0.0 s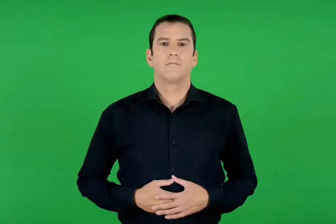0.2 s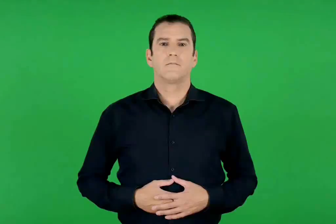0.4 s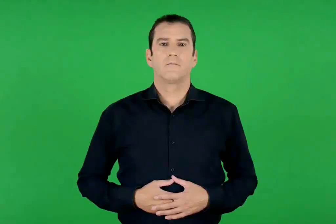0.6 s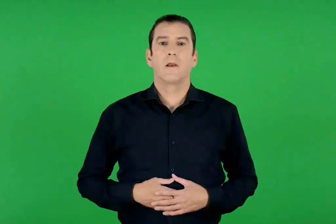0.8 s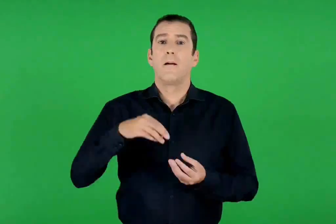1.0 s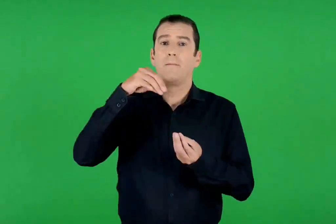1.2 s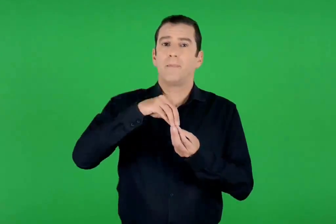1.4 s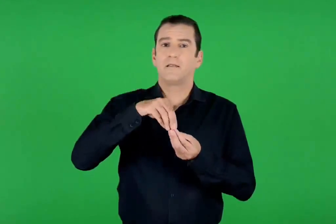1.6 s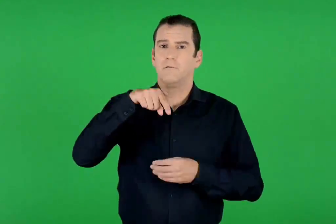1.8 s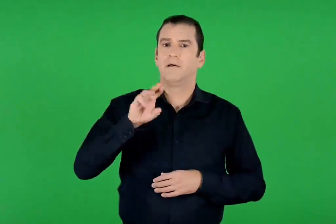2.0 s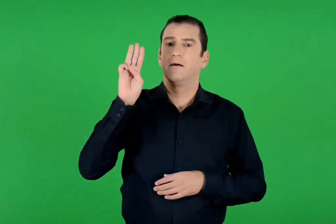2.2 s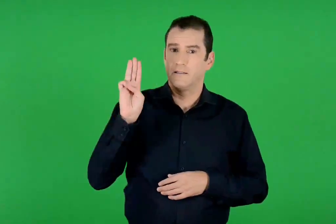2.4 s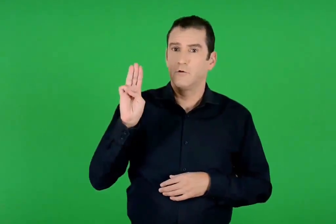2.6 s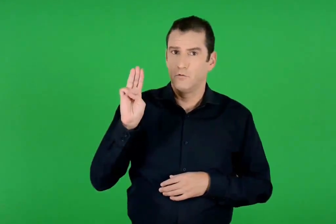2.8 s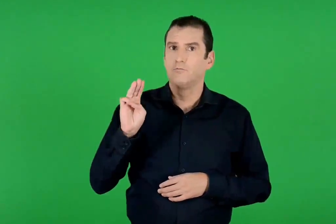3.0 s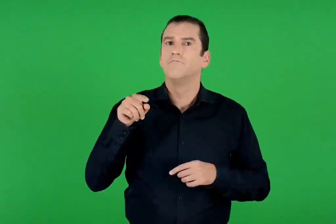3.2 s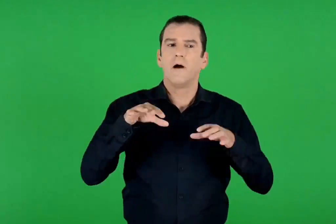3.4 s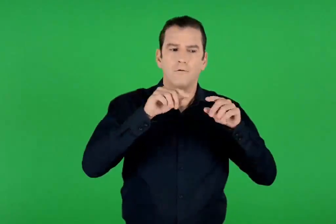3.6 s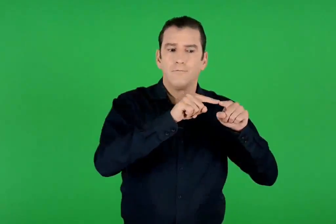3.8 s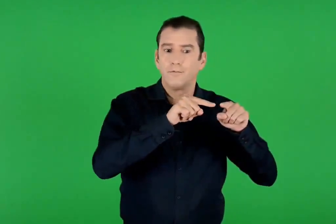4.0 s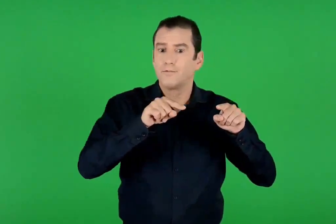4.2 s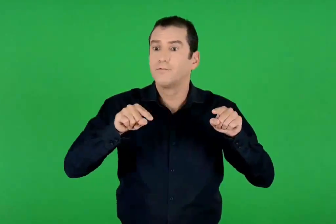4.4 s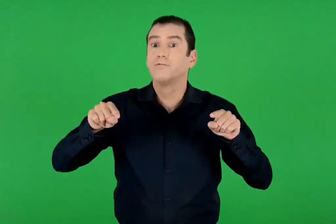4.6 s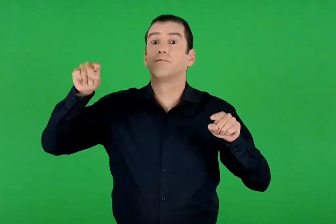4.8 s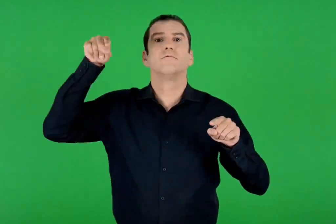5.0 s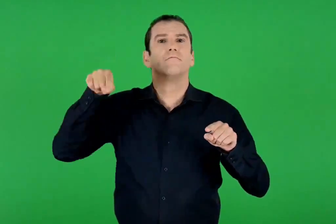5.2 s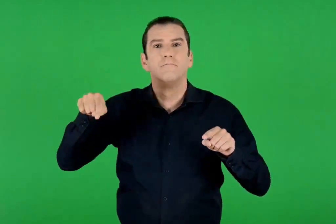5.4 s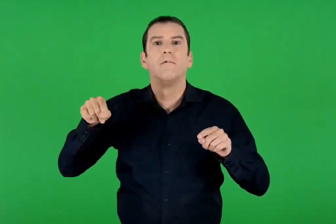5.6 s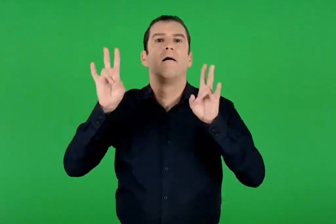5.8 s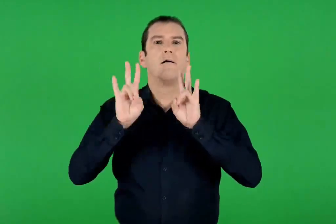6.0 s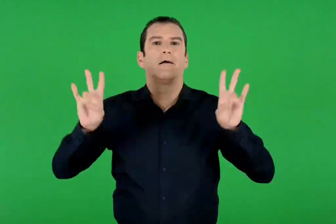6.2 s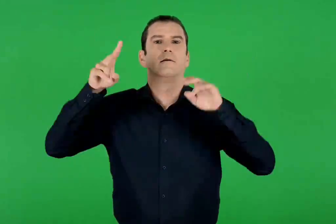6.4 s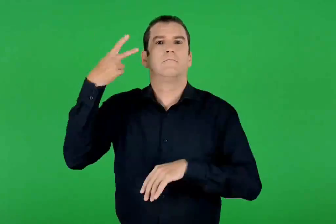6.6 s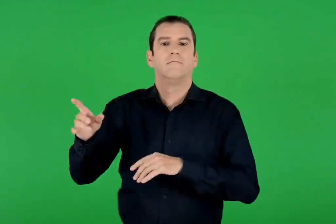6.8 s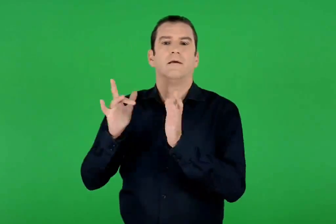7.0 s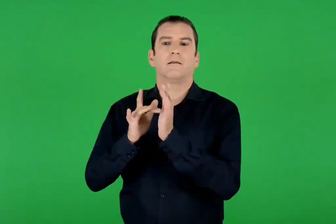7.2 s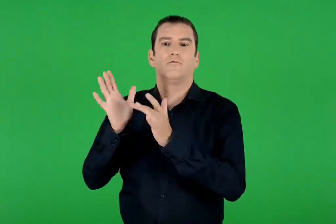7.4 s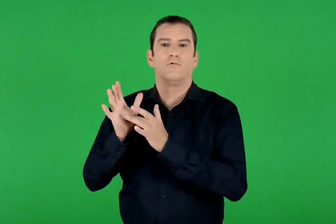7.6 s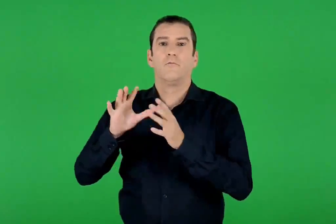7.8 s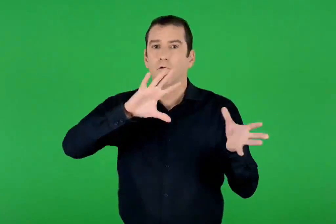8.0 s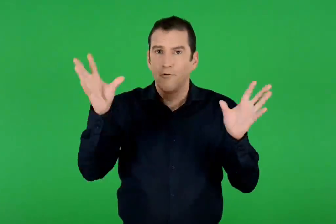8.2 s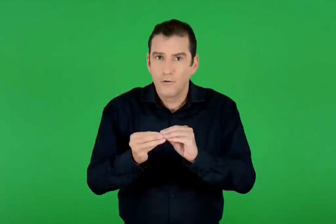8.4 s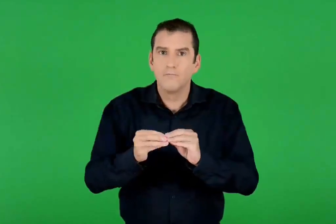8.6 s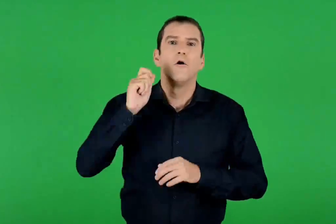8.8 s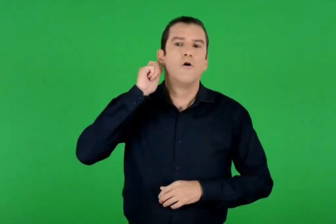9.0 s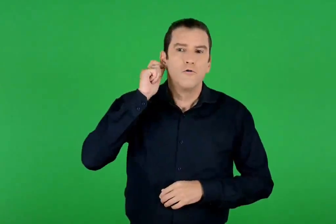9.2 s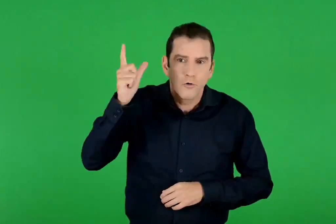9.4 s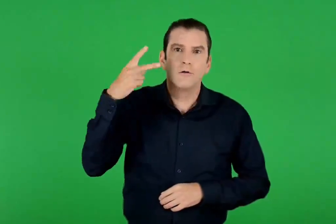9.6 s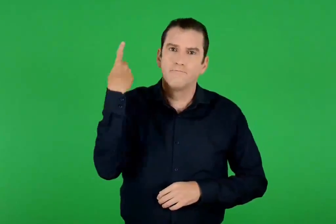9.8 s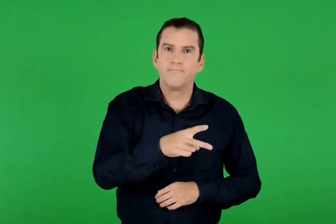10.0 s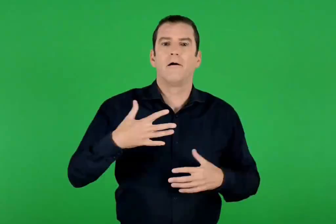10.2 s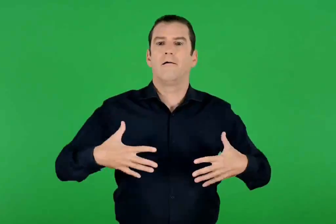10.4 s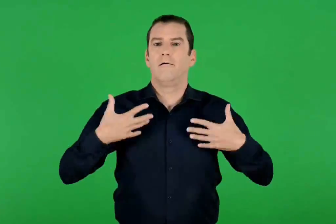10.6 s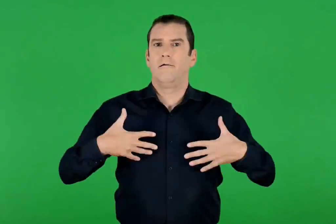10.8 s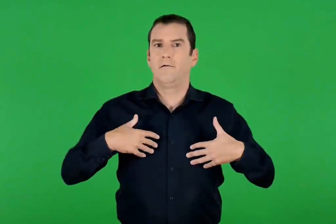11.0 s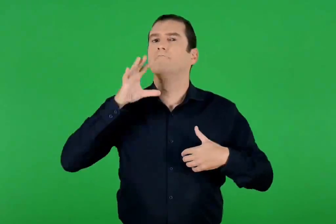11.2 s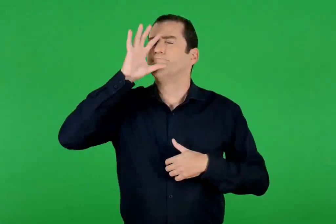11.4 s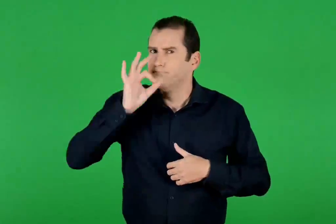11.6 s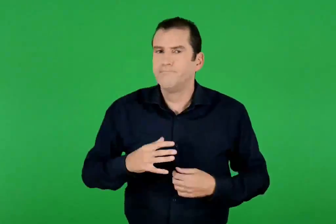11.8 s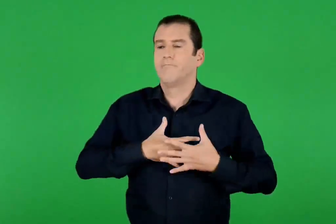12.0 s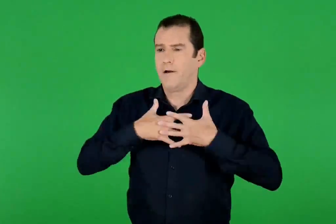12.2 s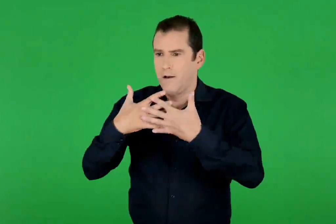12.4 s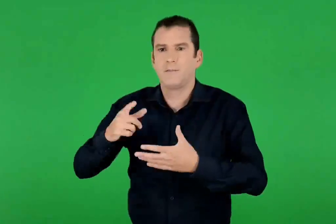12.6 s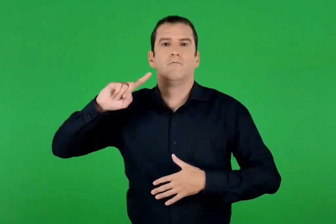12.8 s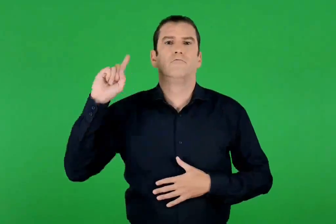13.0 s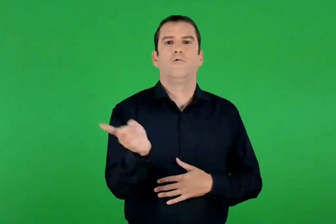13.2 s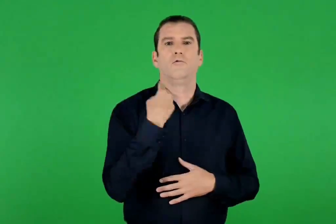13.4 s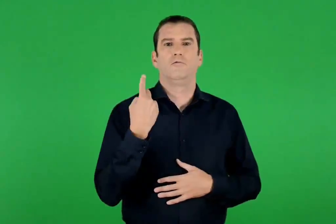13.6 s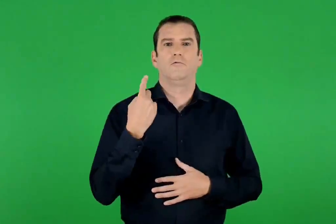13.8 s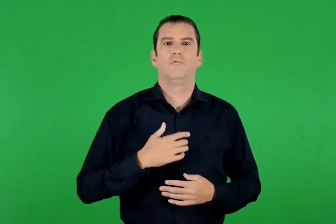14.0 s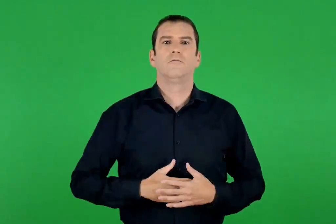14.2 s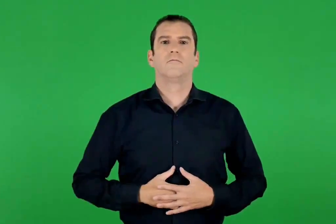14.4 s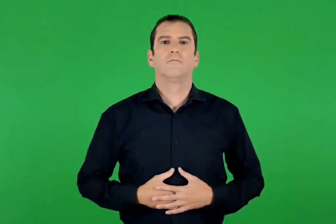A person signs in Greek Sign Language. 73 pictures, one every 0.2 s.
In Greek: το χριστιανικό πάσχα , που κορυφώνεται στην ανάσταση του χριστού , είναι η γιορτή της χαράς και της έμπρακτης αγάπης προς όλους
